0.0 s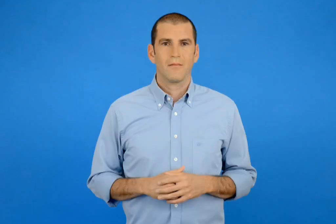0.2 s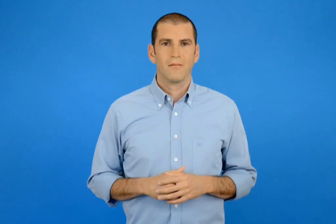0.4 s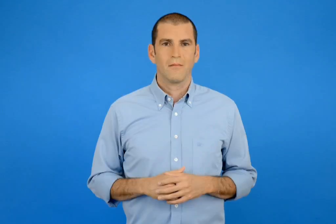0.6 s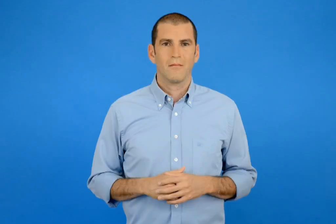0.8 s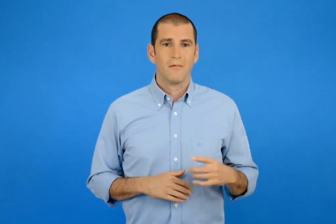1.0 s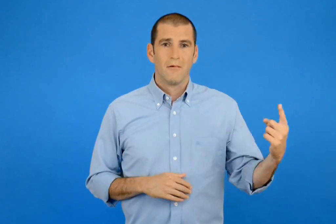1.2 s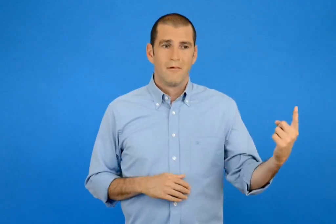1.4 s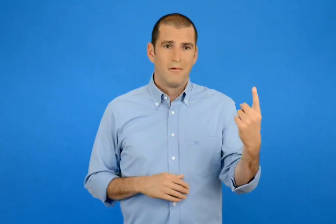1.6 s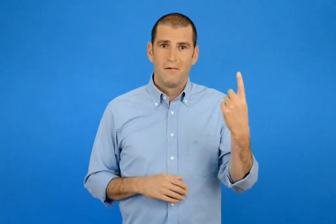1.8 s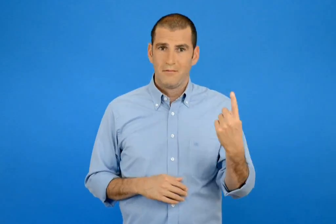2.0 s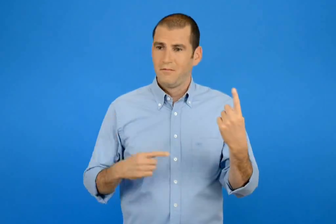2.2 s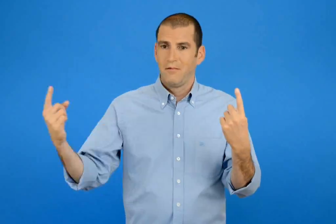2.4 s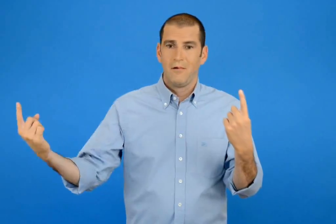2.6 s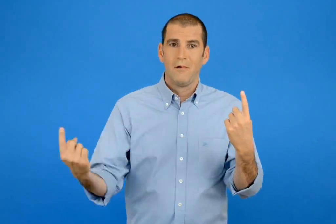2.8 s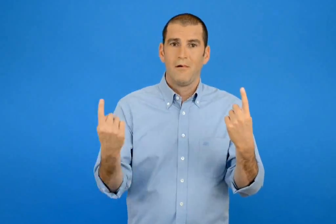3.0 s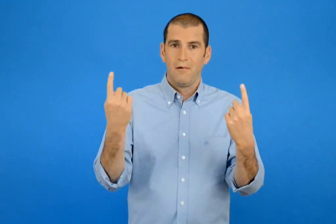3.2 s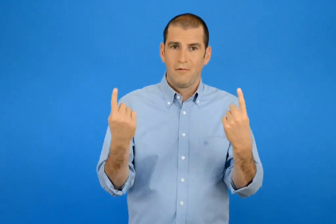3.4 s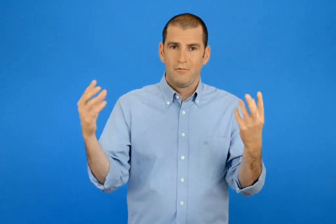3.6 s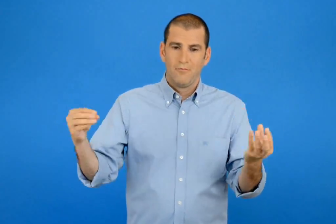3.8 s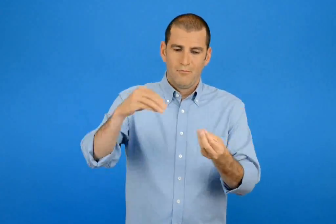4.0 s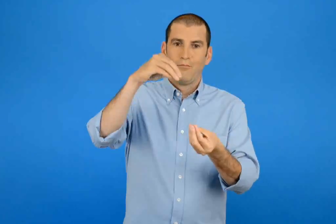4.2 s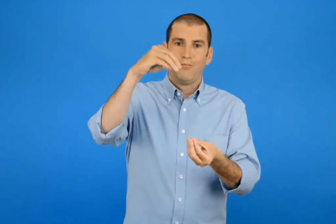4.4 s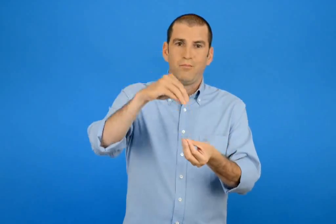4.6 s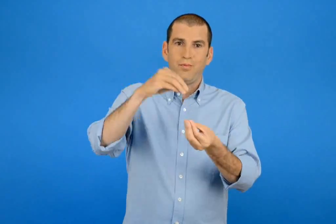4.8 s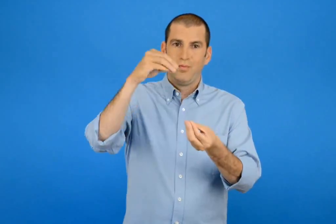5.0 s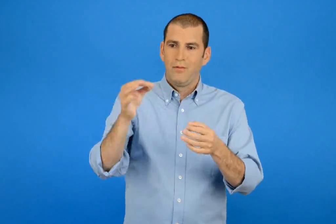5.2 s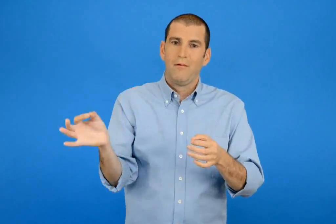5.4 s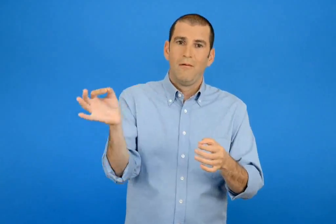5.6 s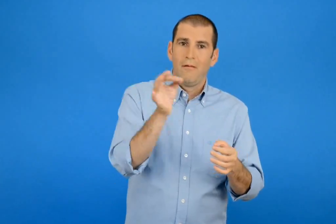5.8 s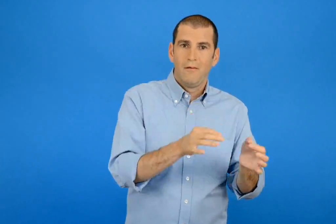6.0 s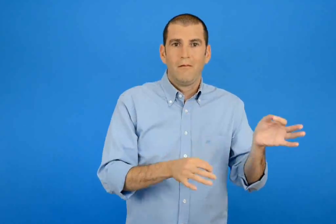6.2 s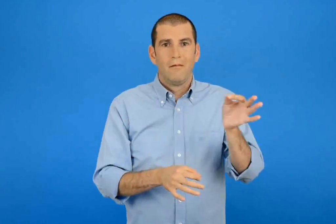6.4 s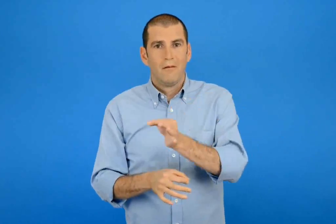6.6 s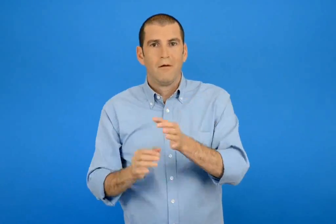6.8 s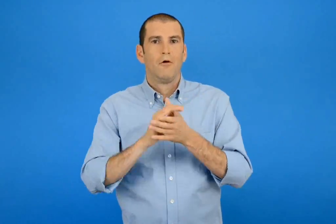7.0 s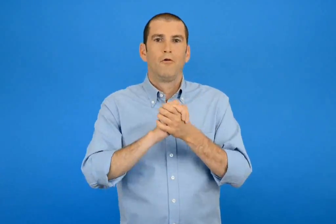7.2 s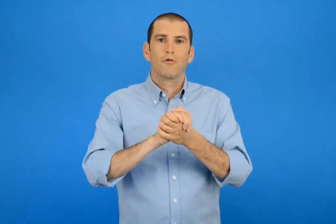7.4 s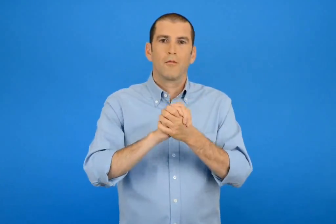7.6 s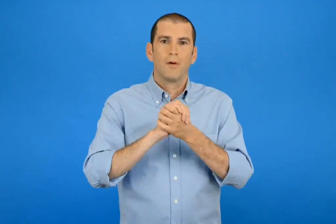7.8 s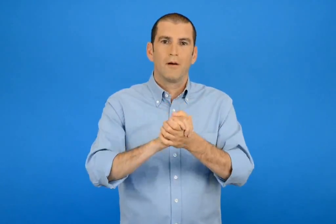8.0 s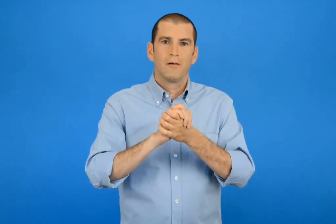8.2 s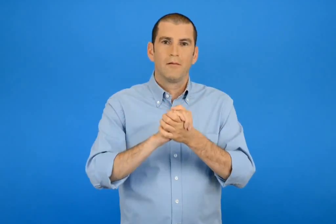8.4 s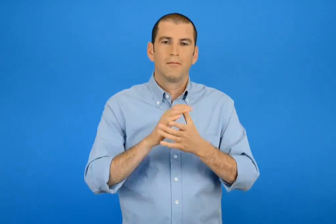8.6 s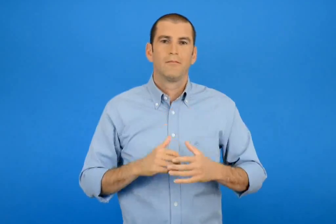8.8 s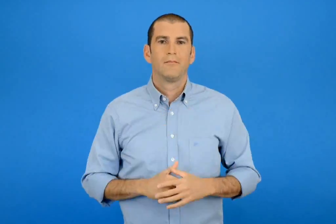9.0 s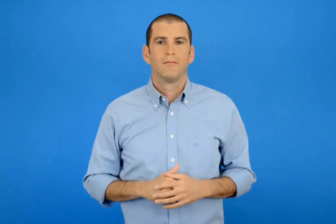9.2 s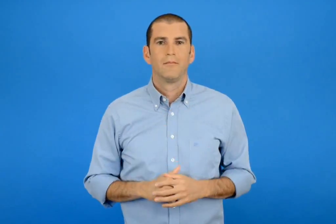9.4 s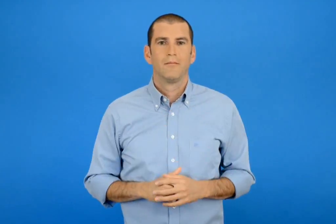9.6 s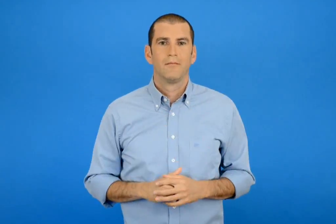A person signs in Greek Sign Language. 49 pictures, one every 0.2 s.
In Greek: κι ένας τα αλλού τα τσουγκρίζουν και του λεν χρονιά πολλά
